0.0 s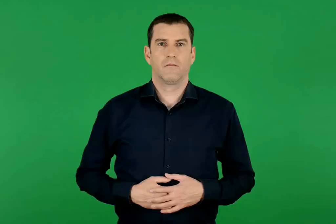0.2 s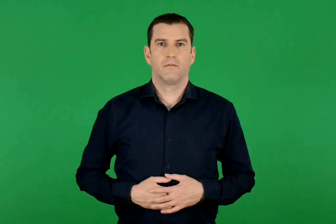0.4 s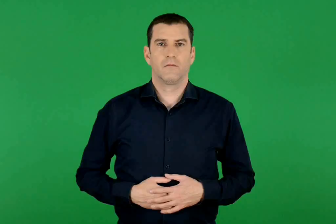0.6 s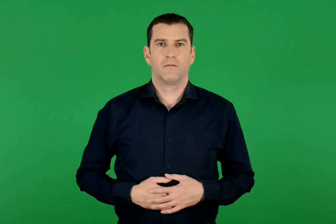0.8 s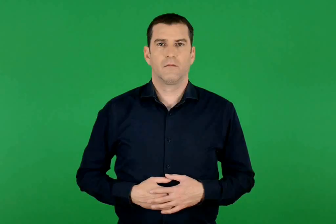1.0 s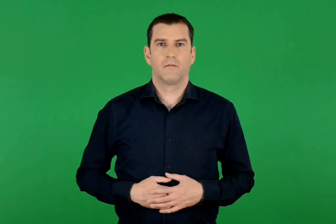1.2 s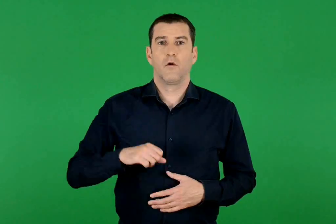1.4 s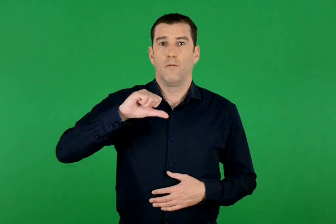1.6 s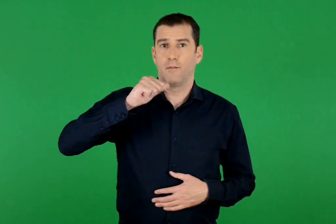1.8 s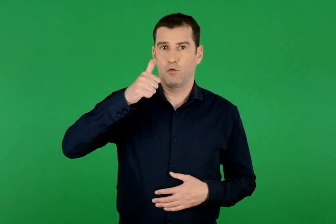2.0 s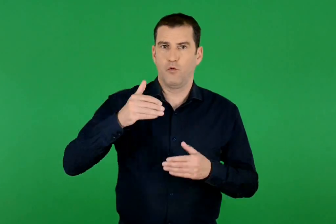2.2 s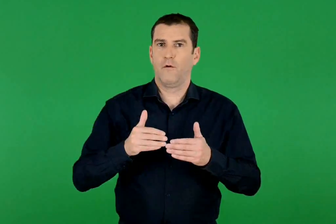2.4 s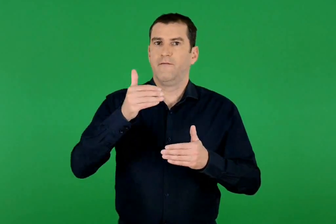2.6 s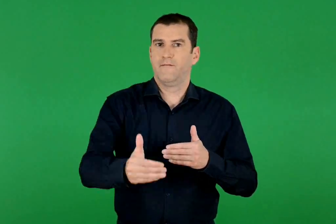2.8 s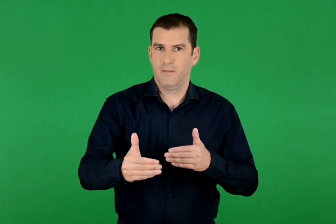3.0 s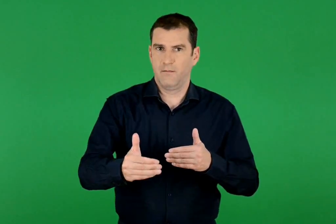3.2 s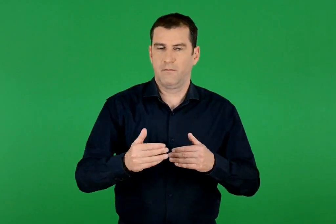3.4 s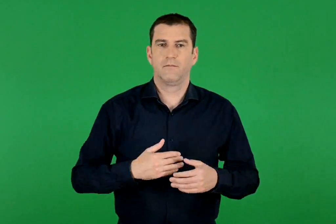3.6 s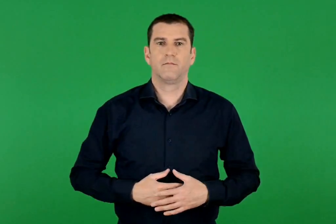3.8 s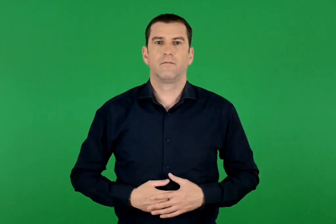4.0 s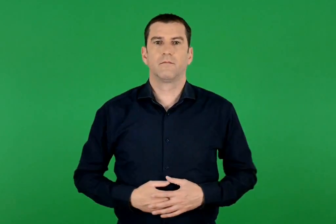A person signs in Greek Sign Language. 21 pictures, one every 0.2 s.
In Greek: 1ο βήμα
